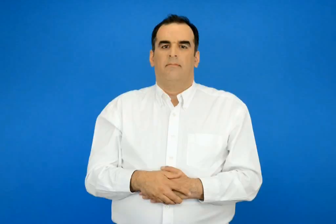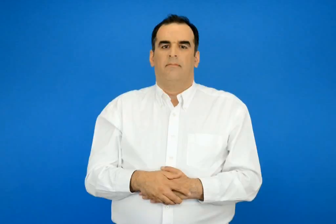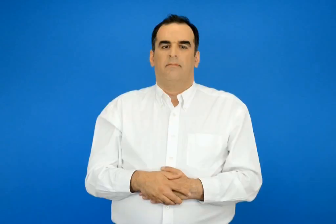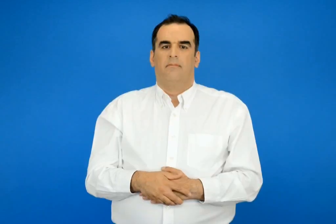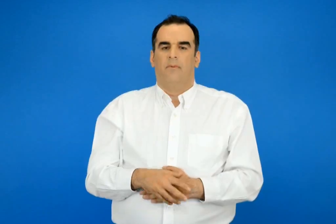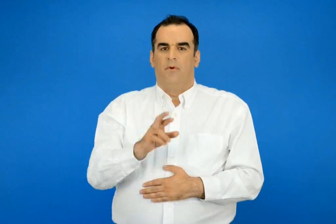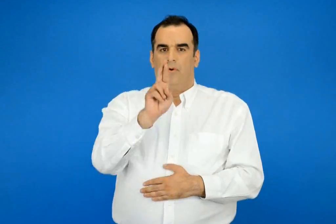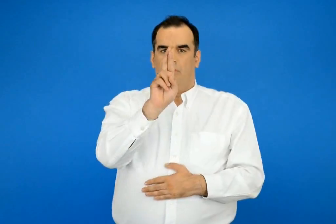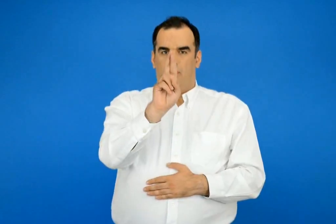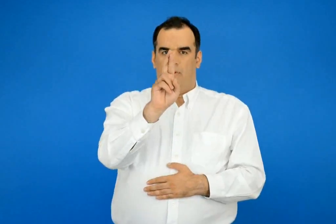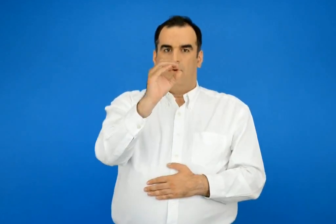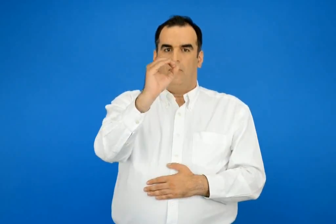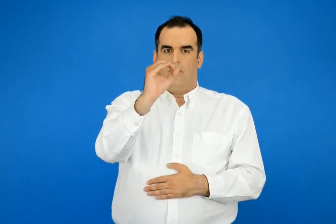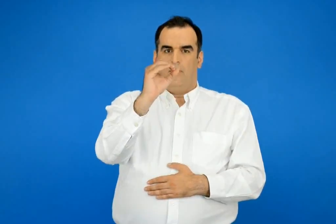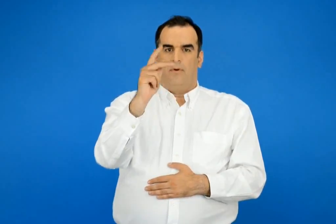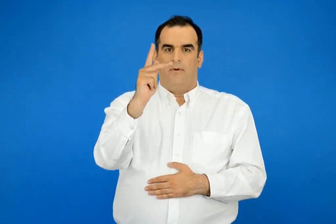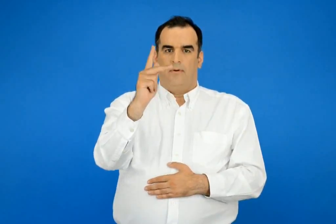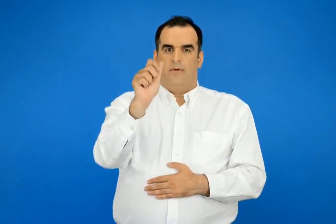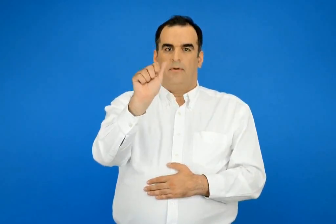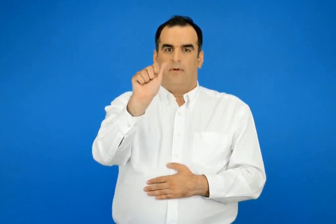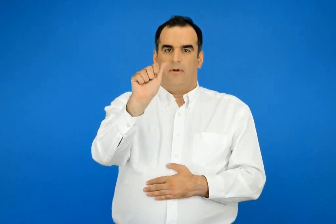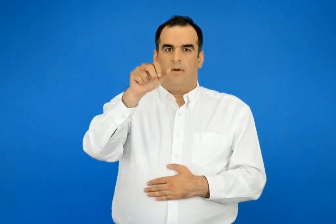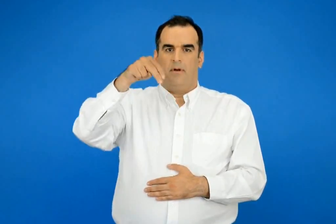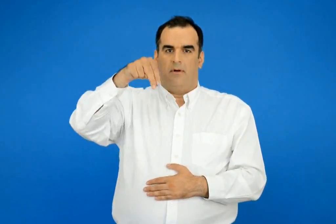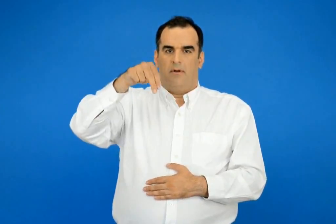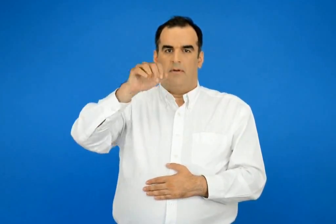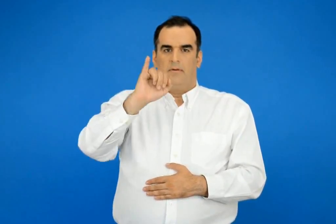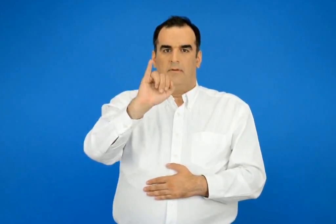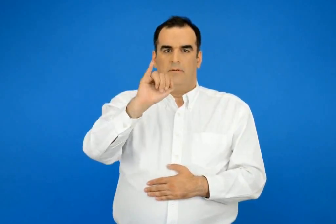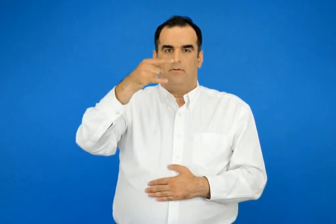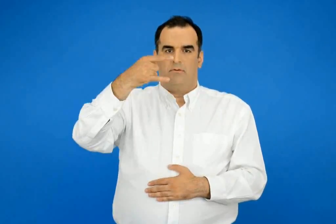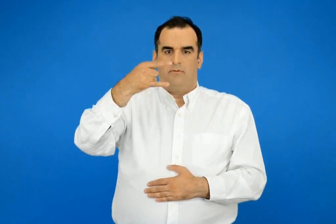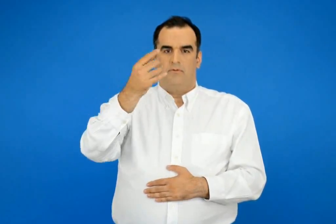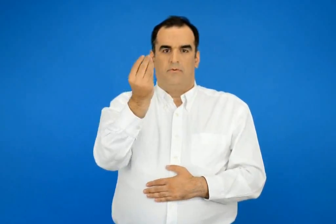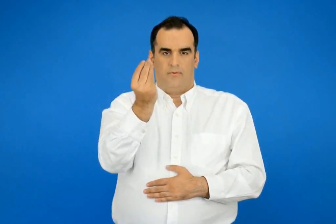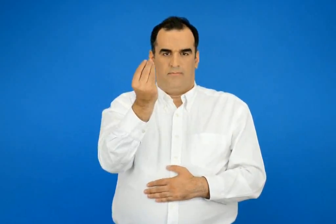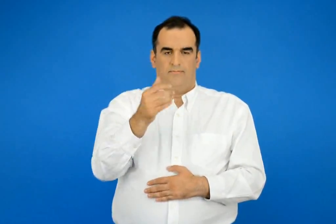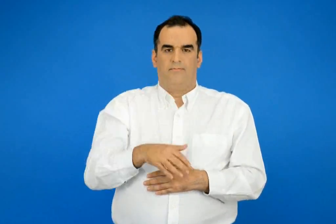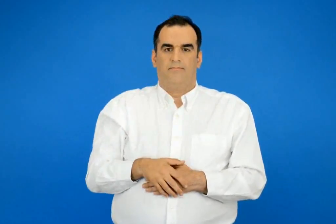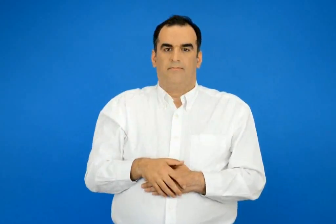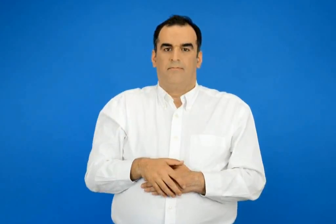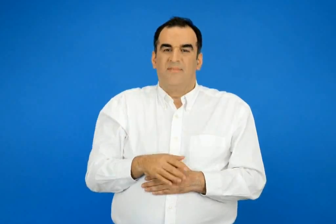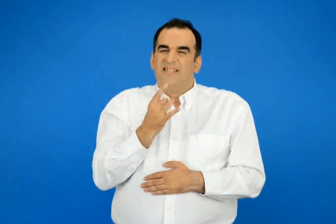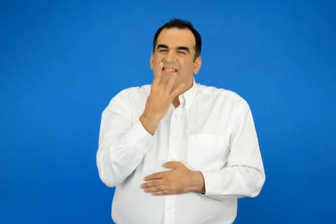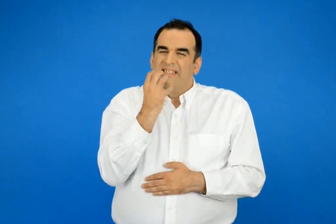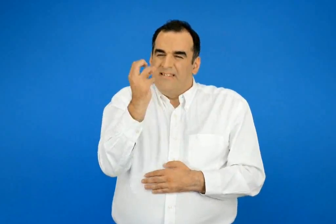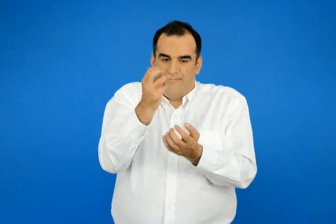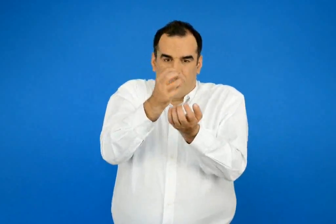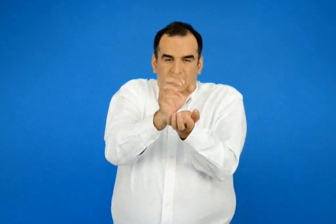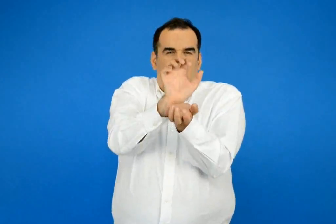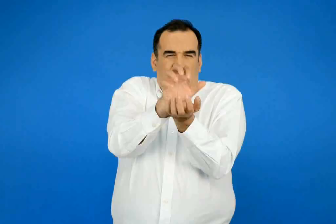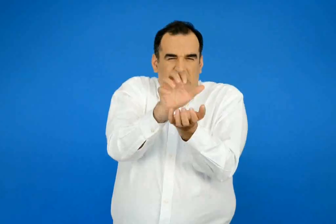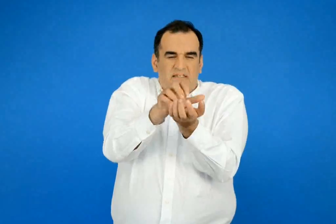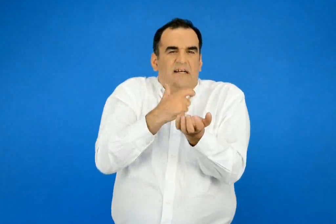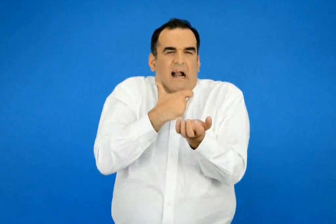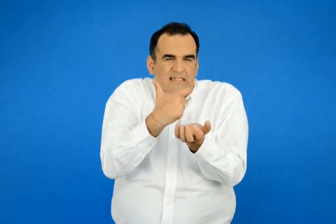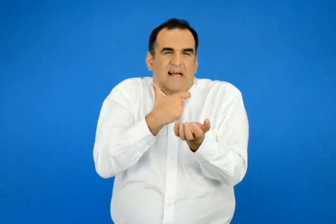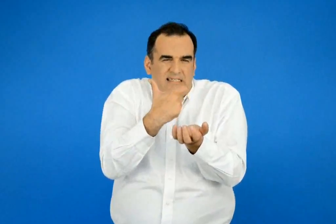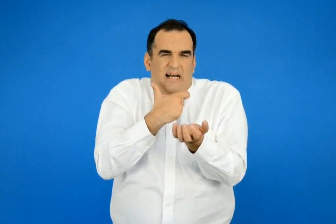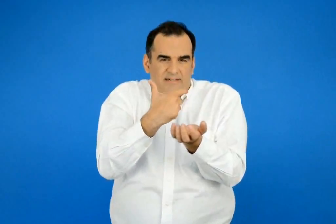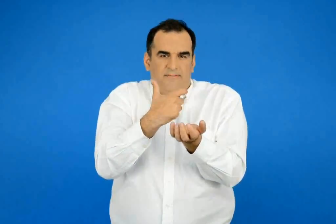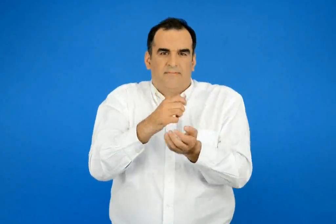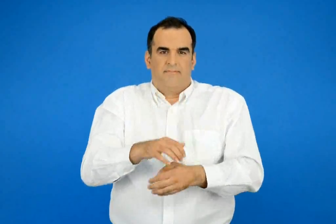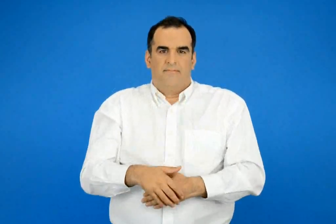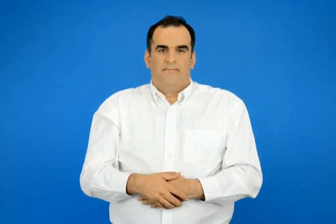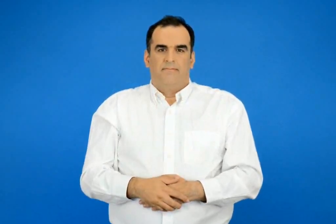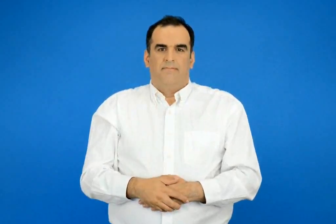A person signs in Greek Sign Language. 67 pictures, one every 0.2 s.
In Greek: ροκανίζω μασώ κάτι σκληρό με θόρυβο
